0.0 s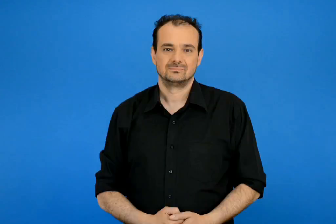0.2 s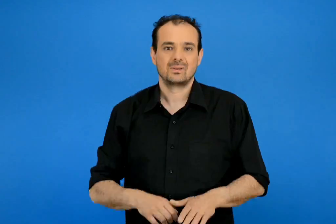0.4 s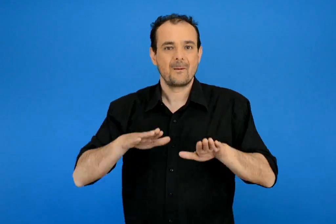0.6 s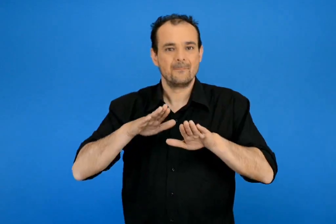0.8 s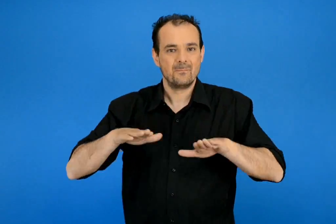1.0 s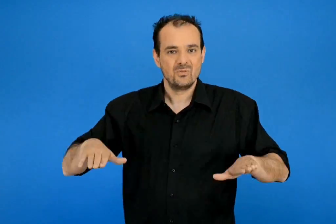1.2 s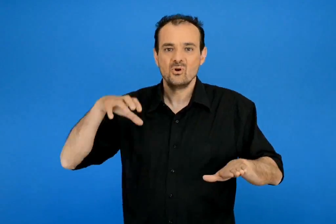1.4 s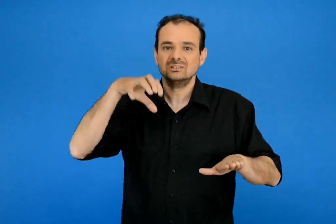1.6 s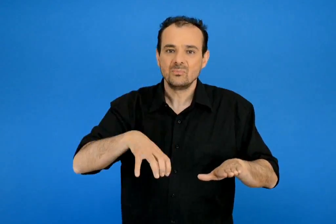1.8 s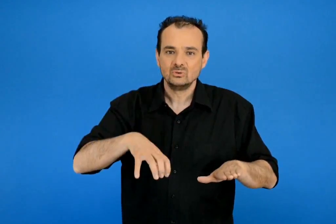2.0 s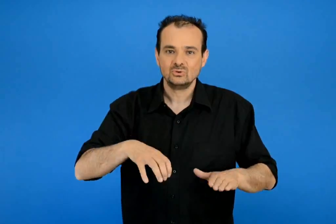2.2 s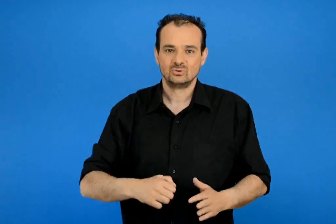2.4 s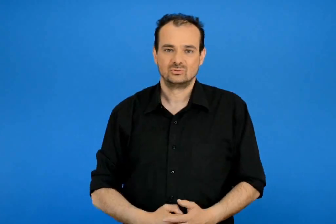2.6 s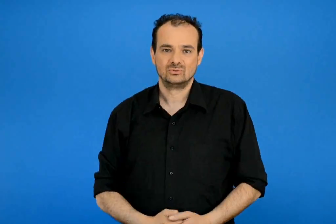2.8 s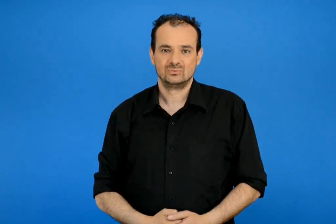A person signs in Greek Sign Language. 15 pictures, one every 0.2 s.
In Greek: παιδικός σταθμός
